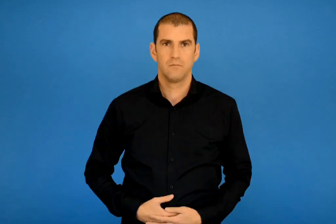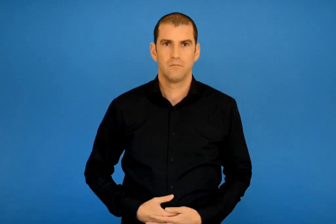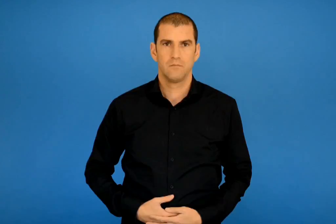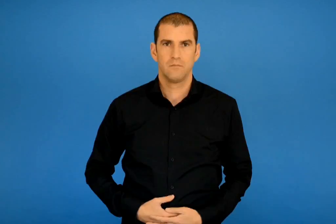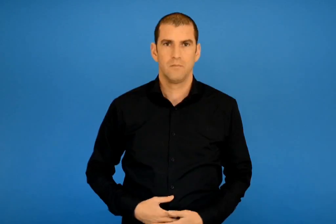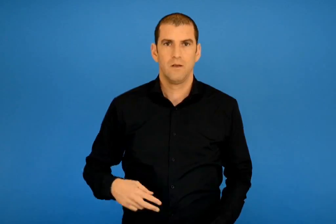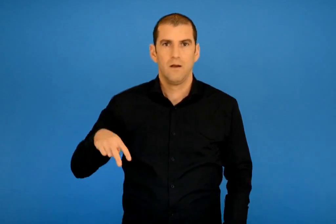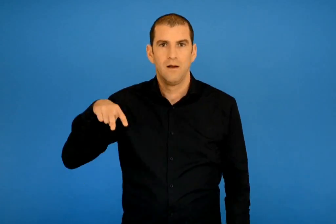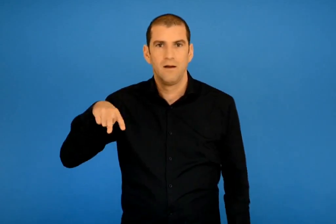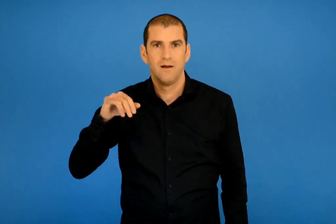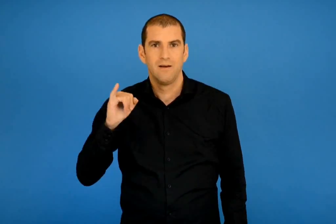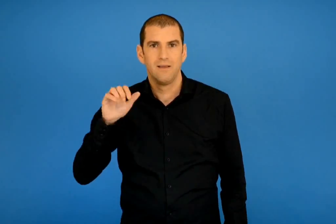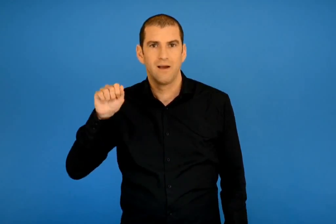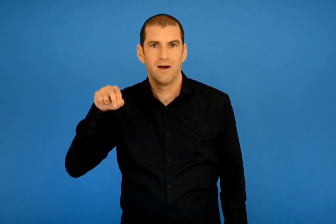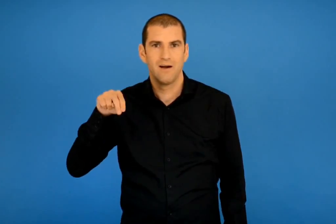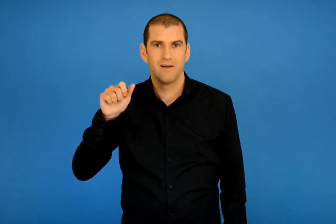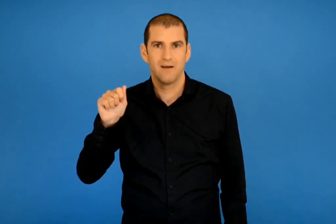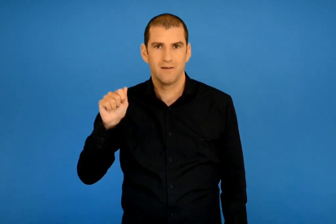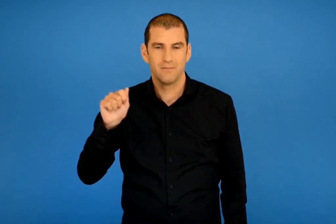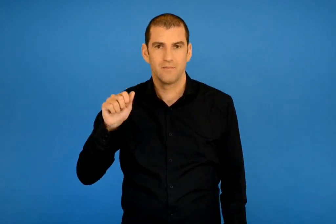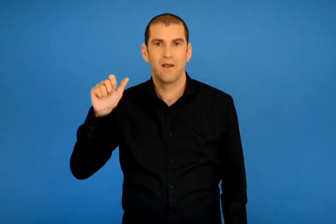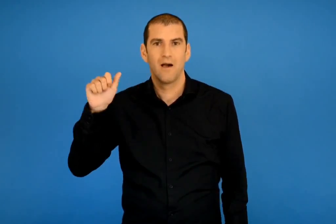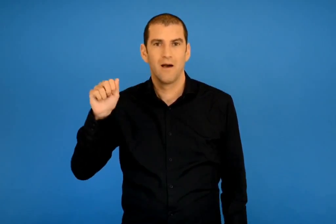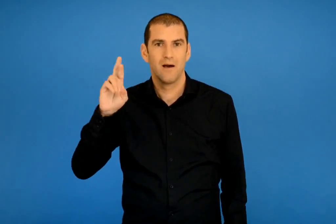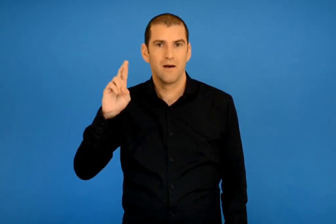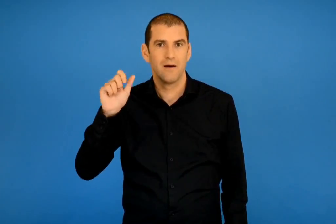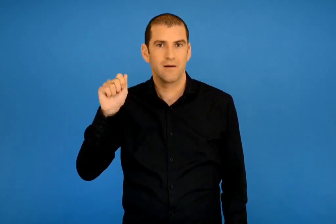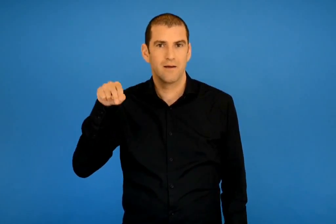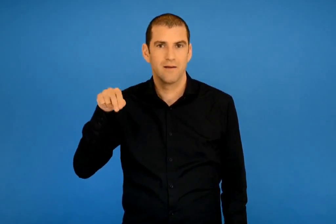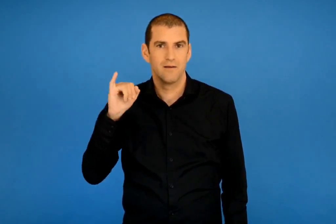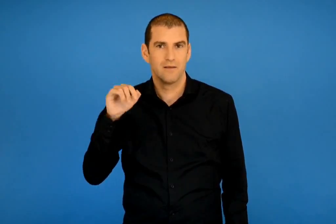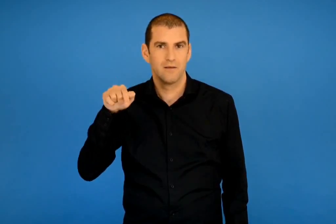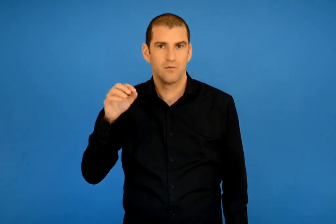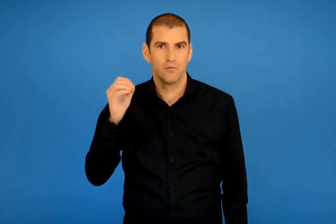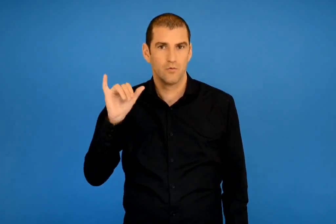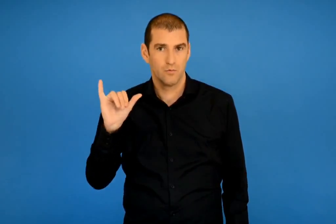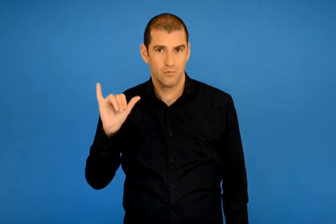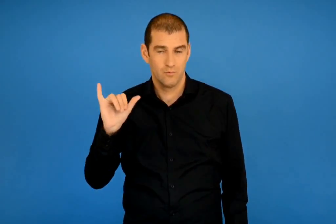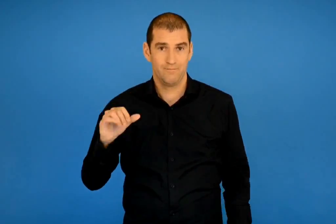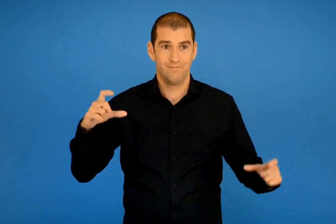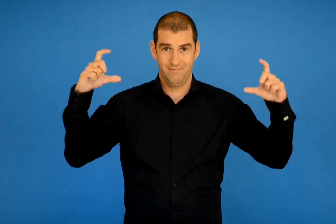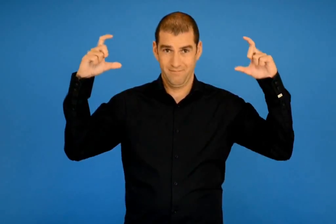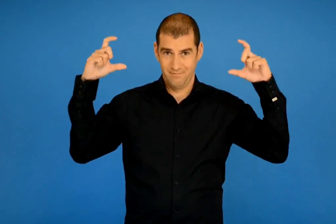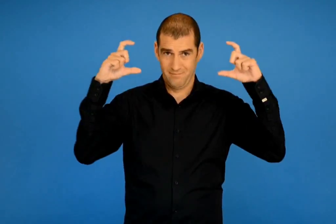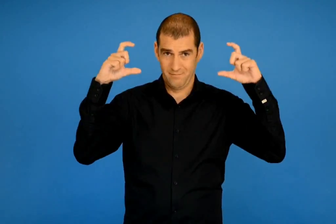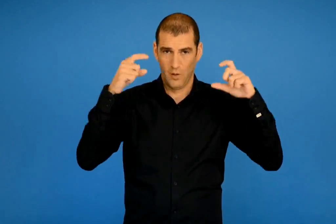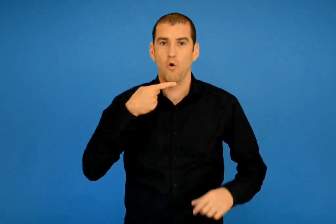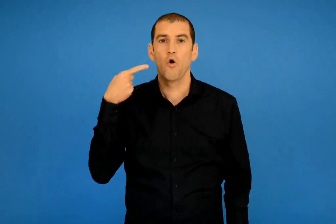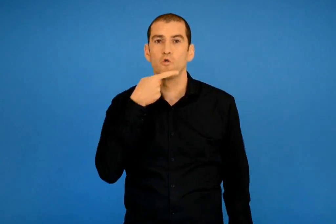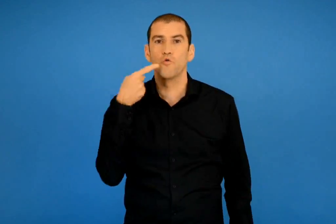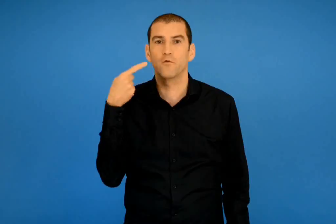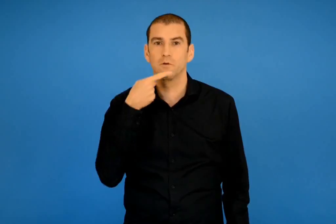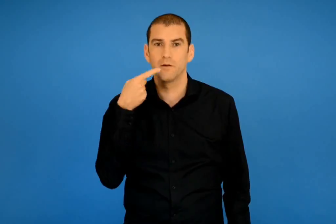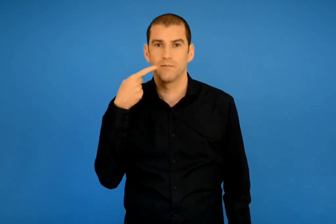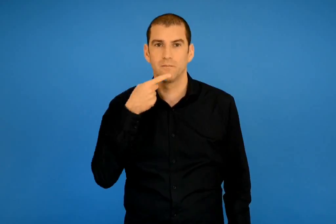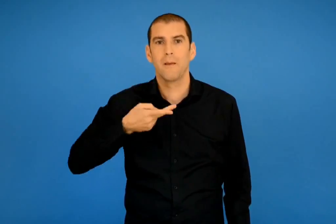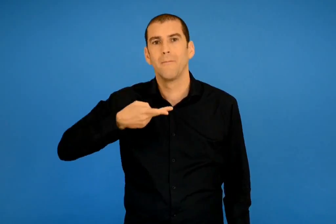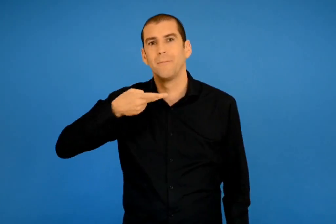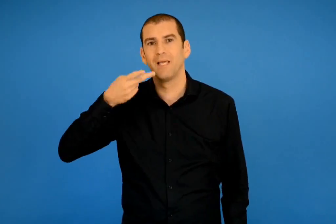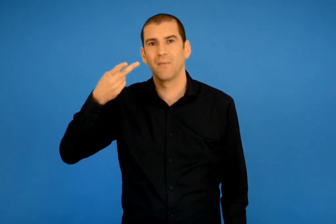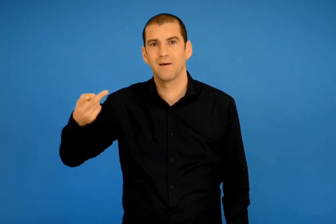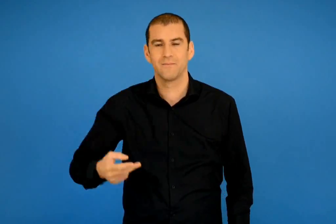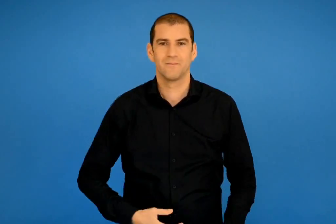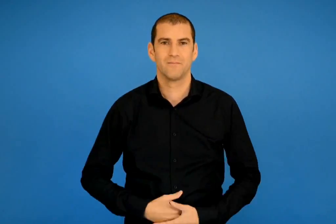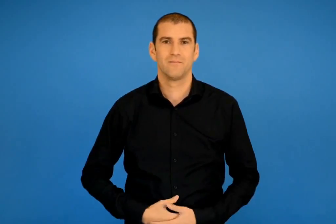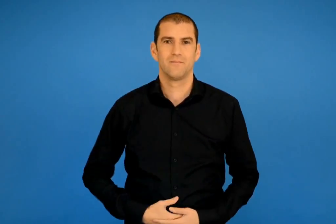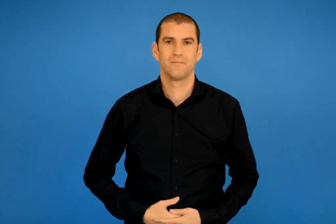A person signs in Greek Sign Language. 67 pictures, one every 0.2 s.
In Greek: λιάνα αρανίτου η οδοντόβουρτσα ποίημα
